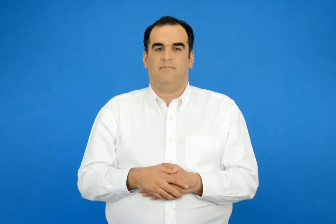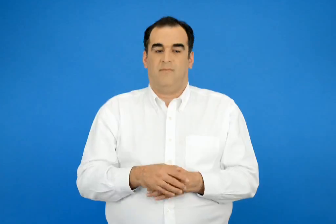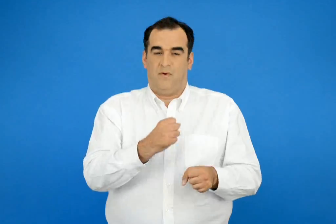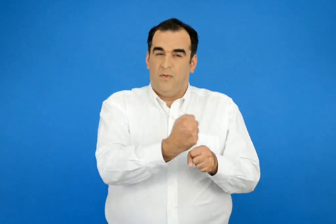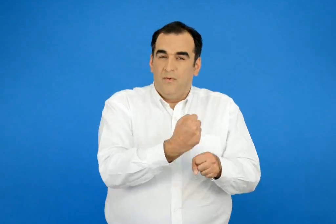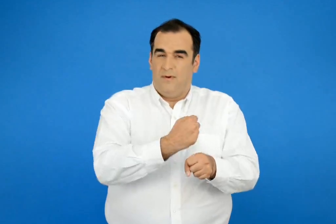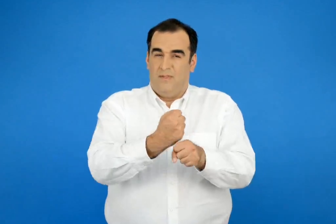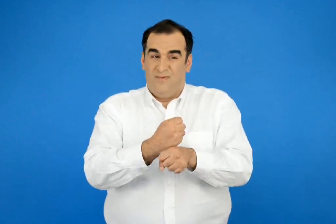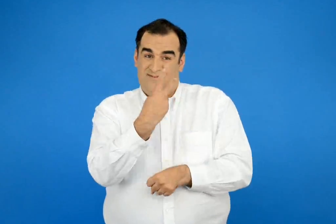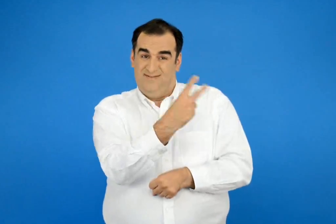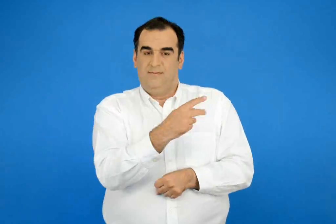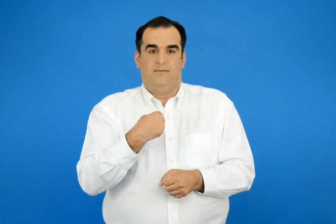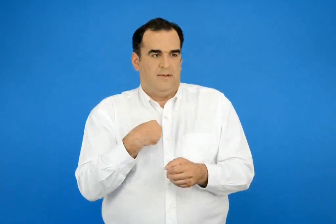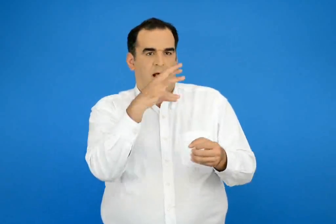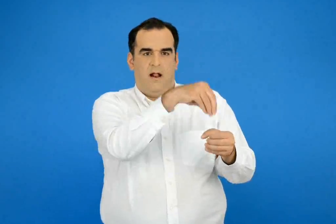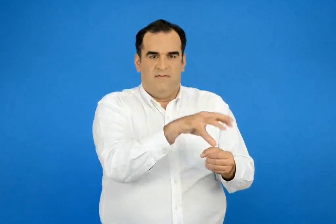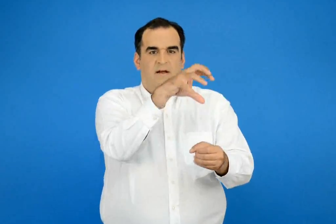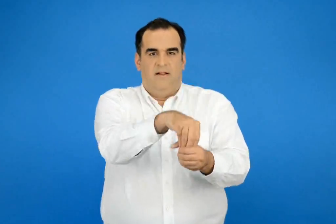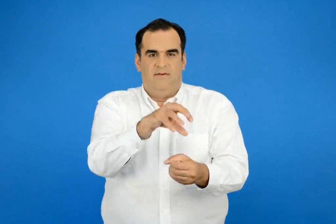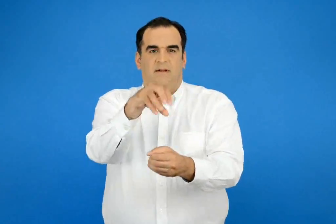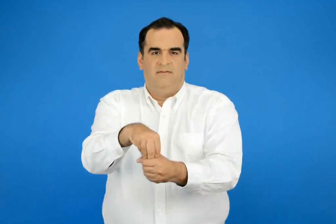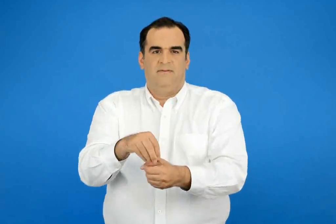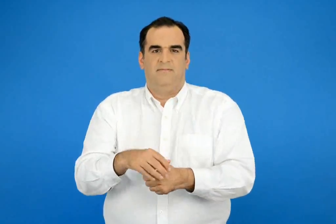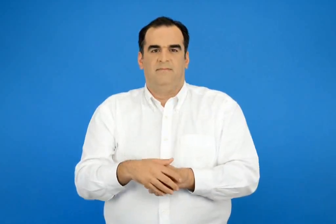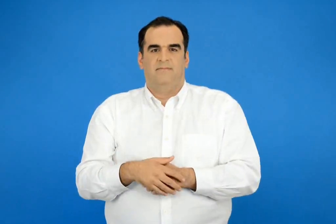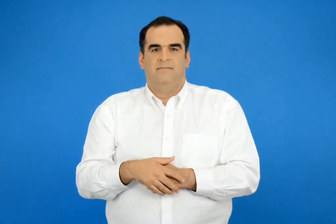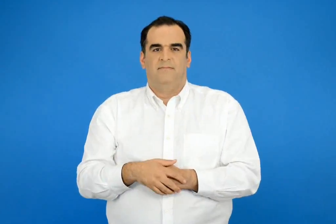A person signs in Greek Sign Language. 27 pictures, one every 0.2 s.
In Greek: ανακατεύομαι στις δουλείες του
